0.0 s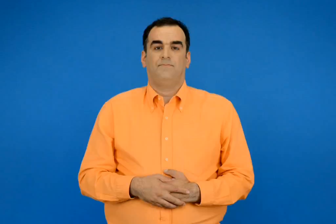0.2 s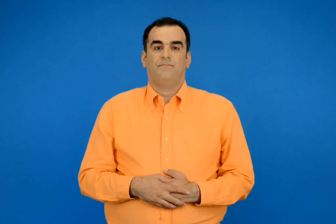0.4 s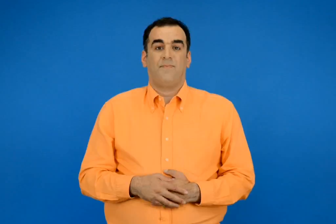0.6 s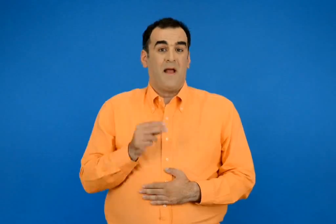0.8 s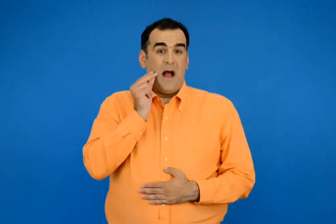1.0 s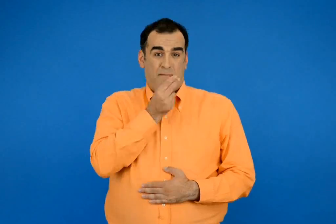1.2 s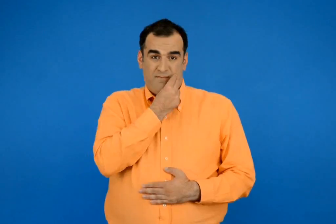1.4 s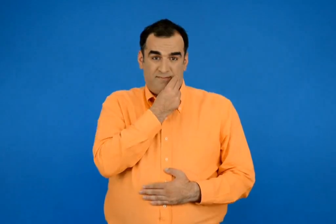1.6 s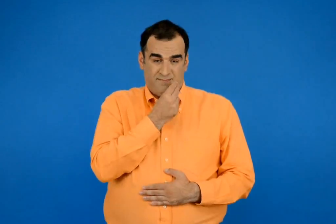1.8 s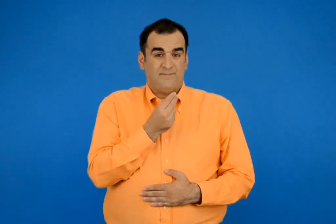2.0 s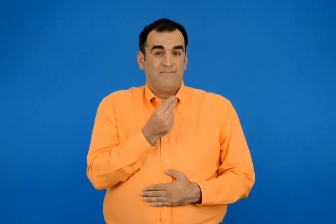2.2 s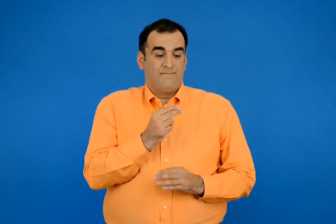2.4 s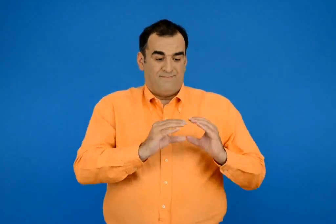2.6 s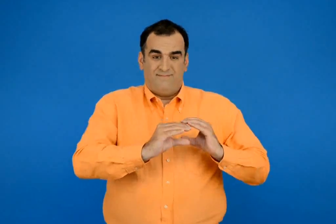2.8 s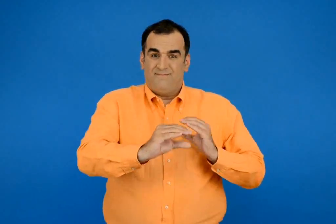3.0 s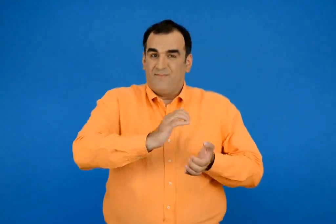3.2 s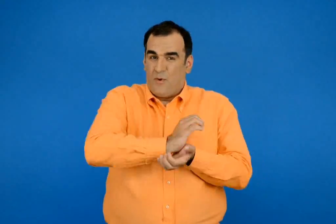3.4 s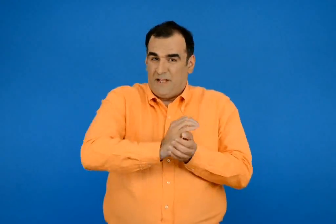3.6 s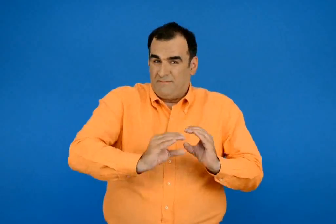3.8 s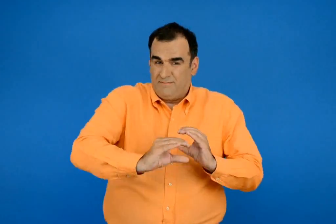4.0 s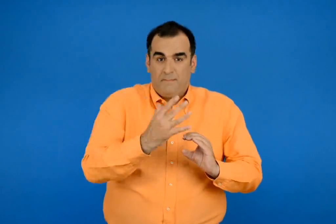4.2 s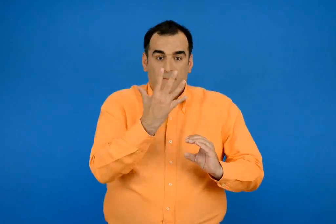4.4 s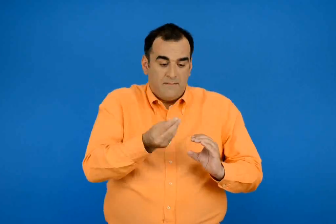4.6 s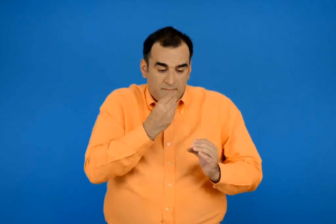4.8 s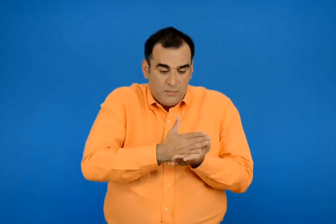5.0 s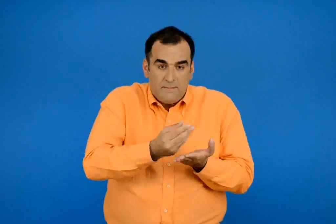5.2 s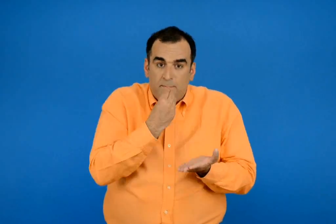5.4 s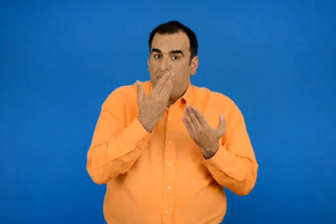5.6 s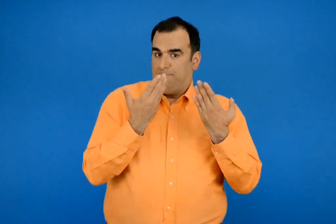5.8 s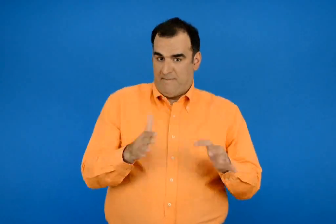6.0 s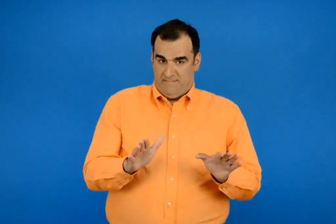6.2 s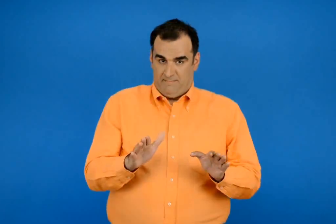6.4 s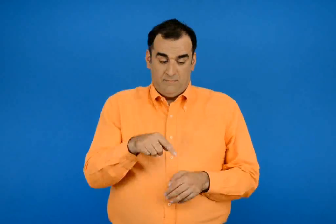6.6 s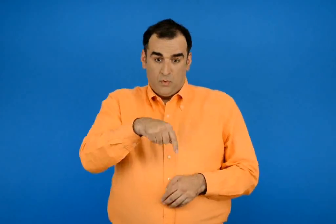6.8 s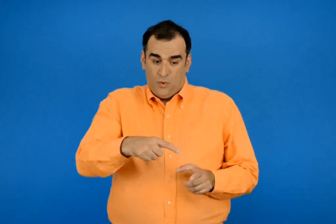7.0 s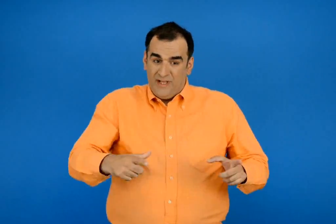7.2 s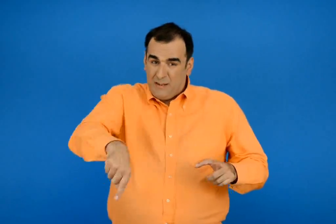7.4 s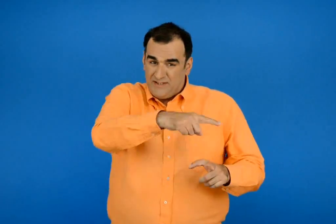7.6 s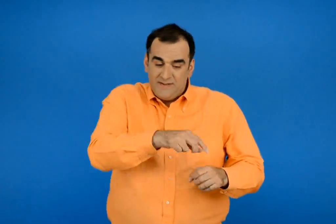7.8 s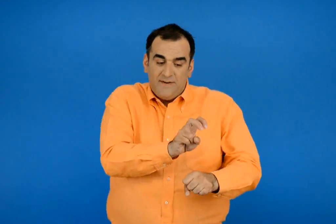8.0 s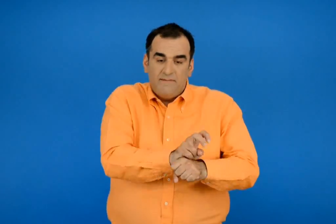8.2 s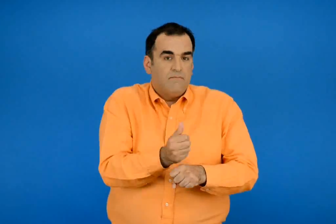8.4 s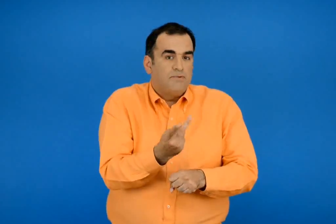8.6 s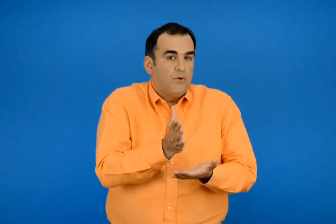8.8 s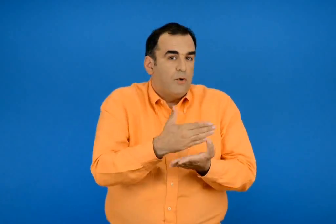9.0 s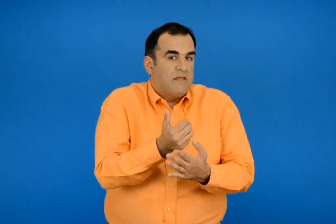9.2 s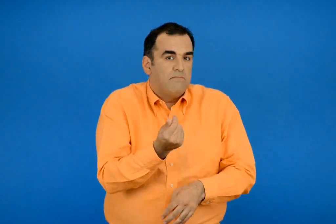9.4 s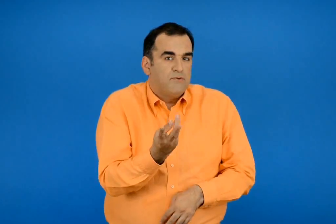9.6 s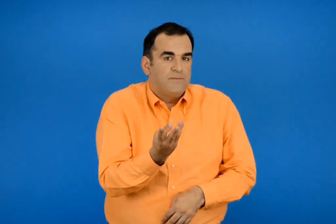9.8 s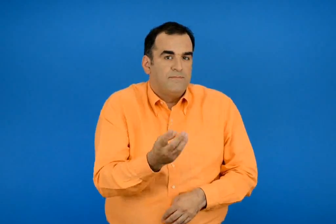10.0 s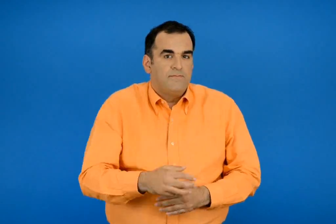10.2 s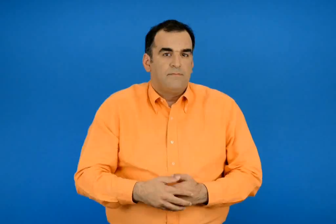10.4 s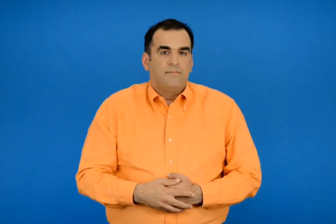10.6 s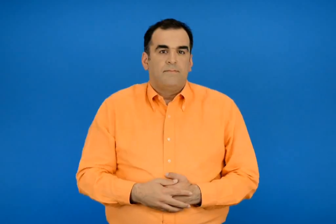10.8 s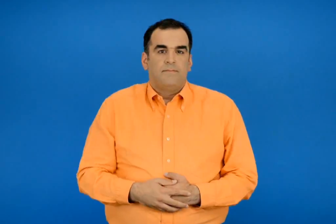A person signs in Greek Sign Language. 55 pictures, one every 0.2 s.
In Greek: το απόγευμα έφαγαν 5 κομμάτια καρυδόπιτα ποσά κομμάτι έμειναν στο ταψί ;
